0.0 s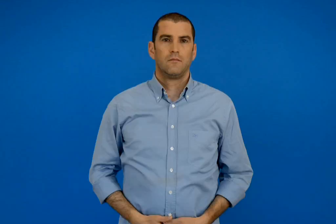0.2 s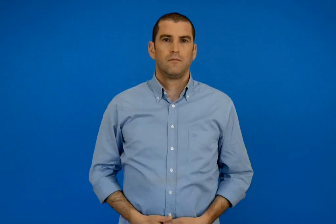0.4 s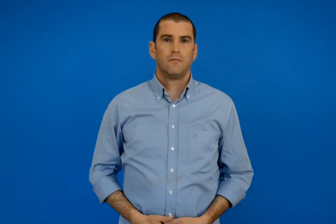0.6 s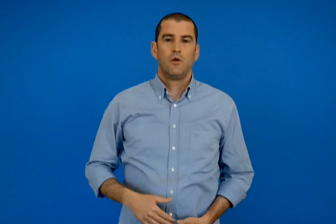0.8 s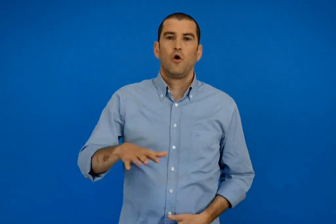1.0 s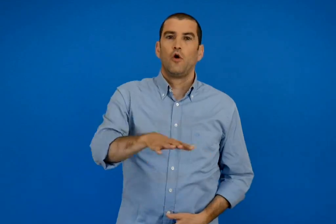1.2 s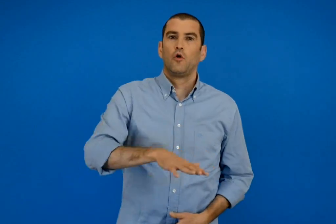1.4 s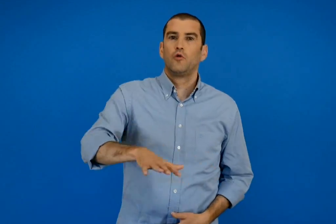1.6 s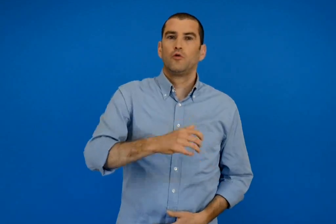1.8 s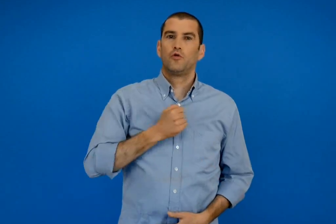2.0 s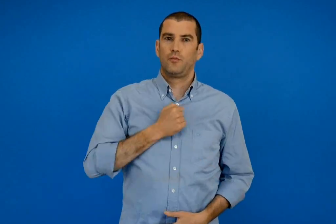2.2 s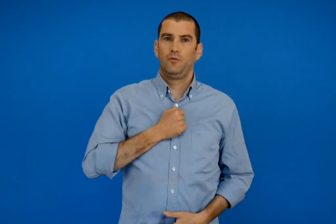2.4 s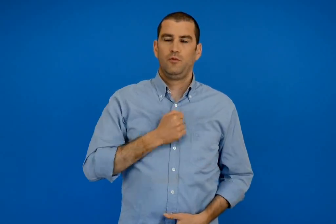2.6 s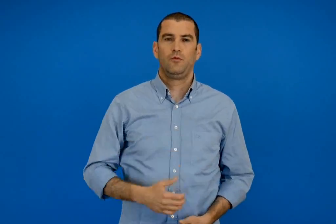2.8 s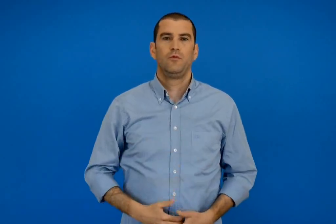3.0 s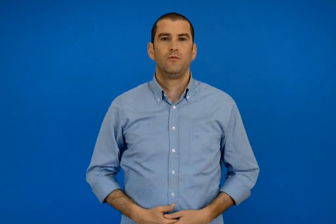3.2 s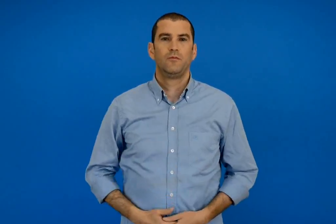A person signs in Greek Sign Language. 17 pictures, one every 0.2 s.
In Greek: ο τόπος μου
